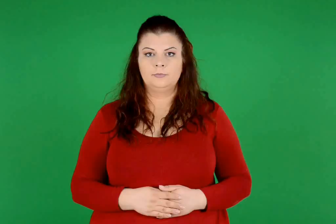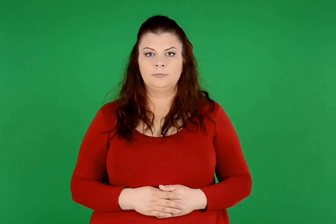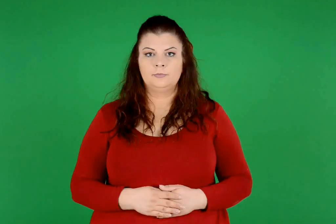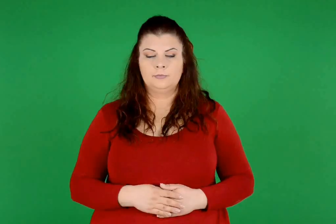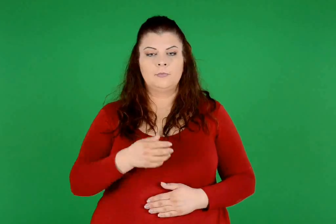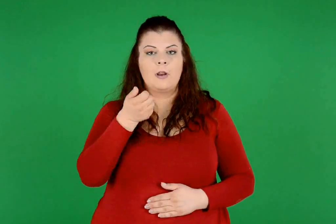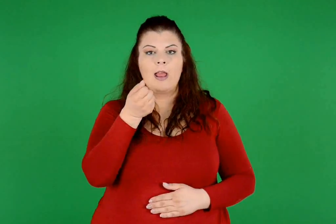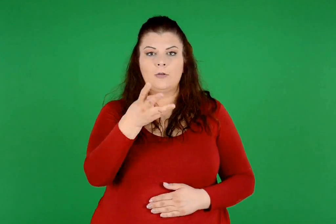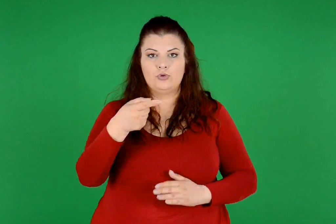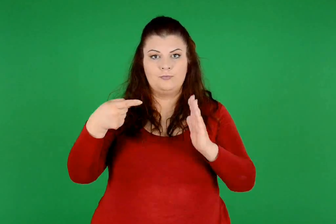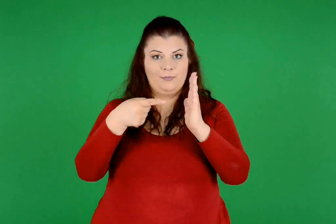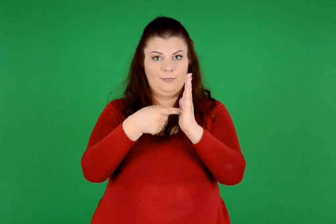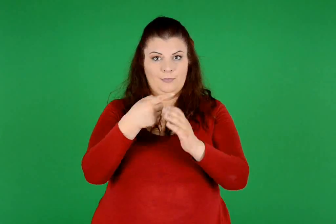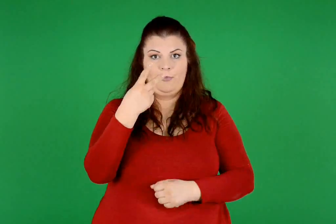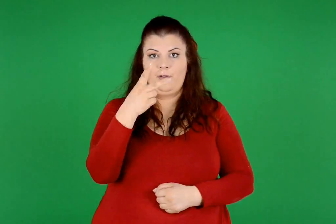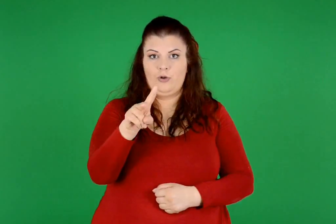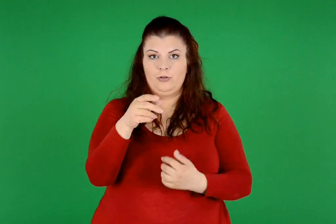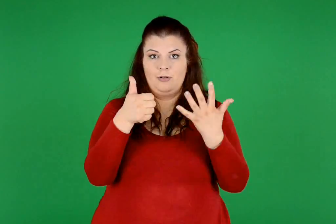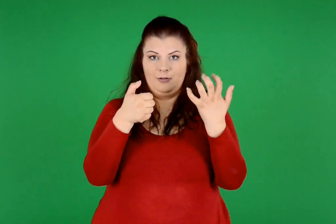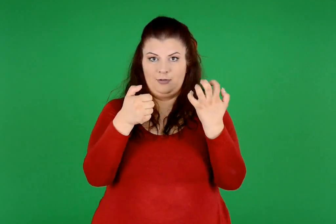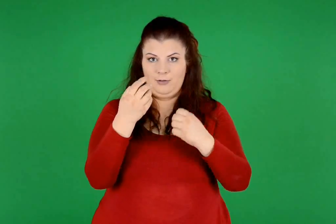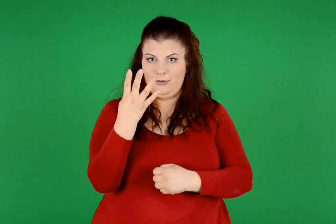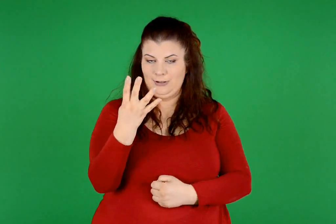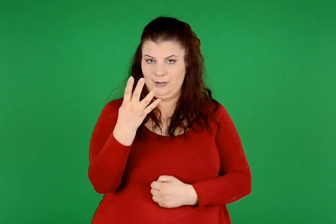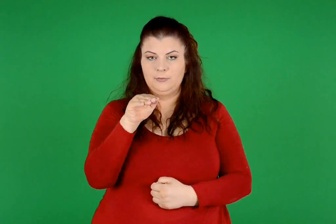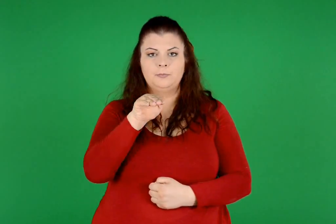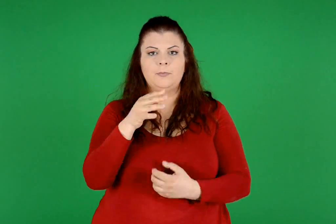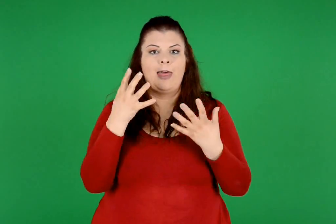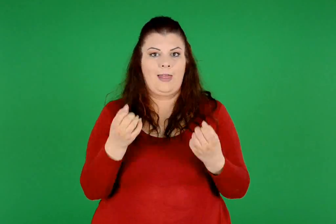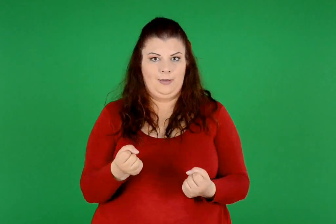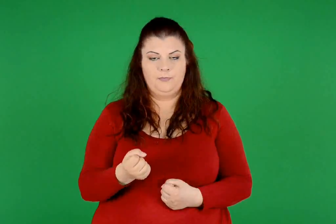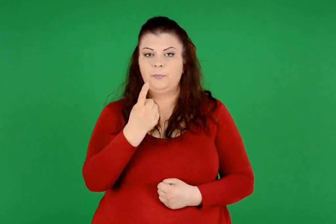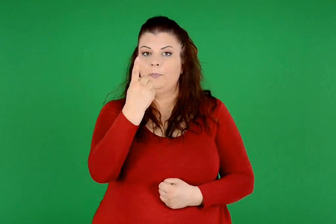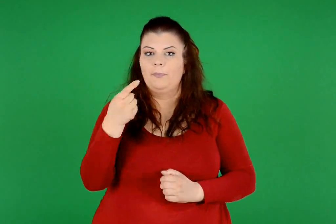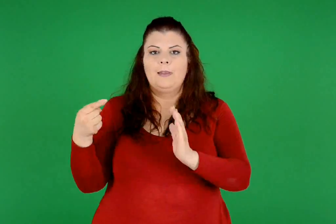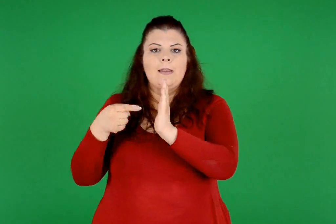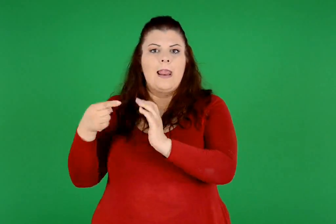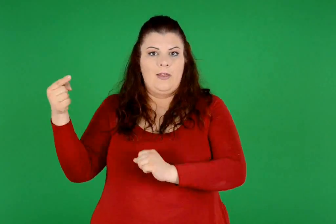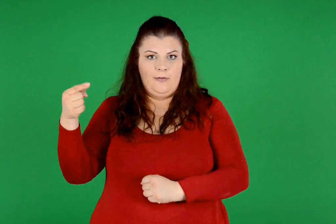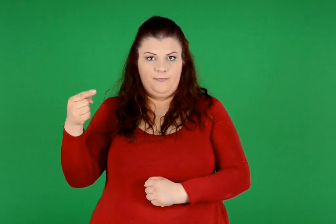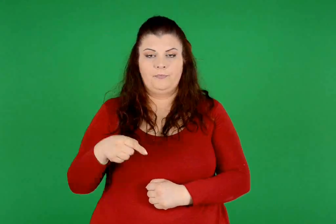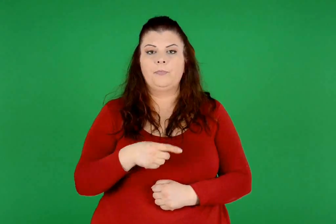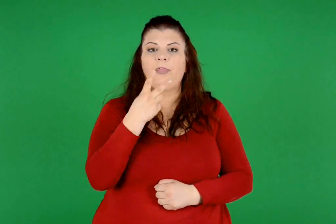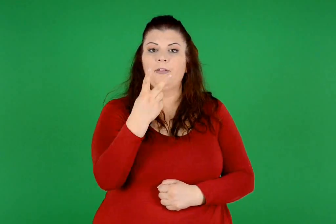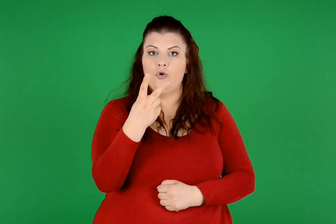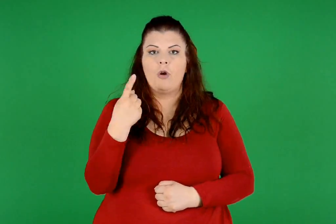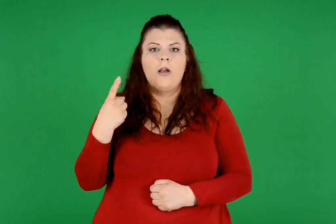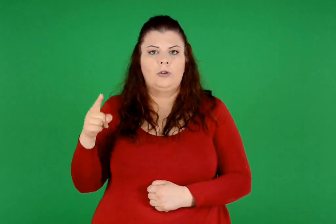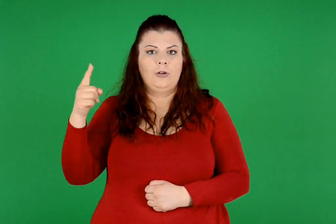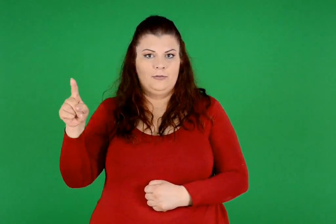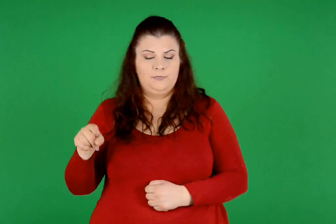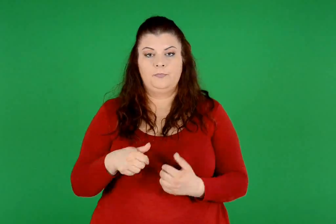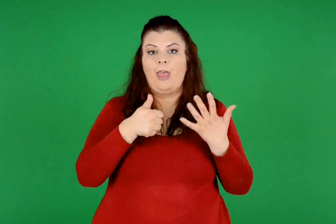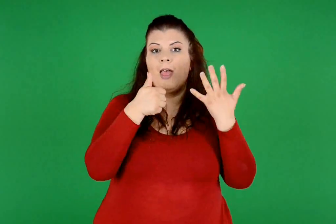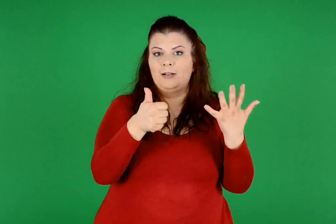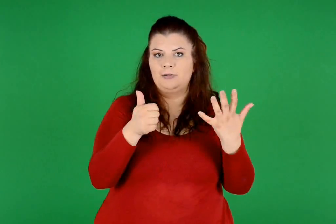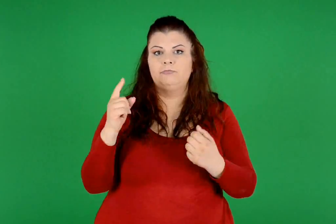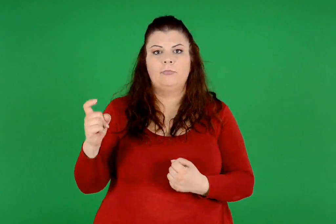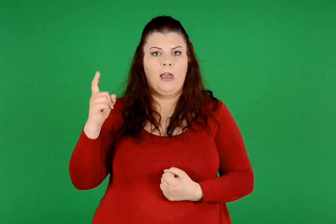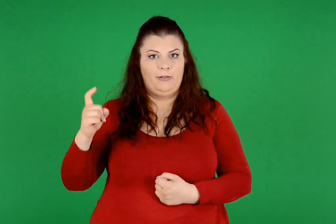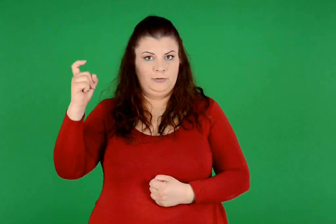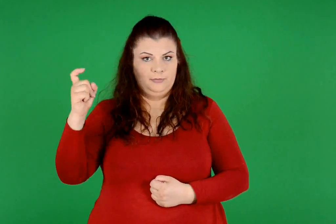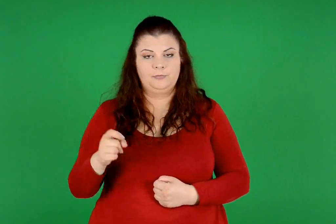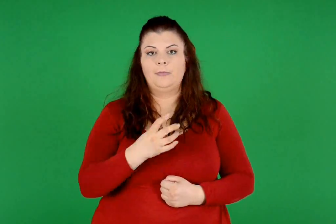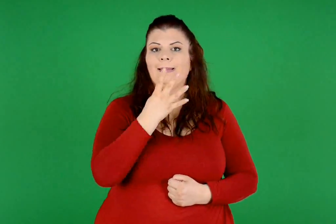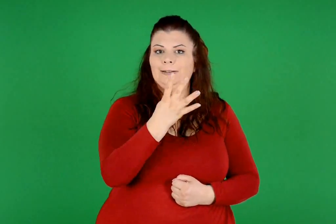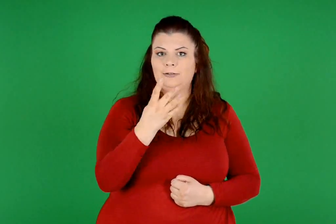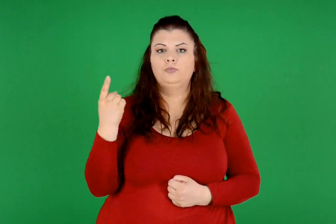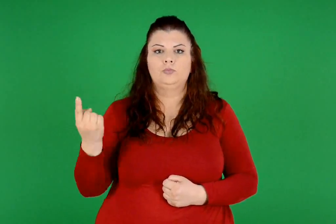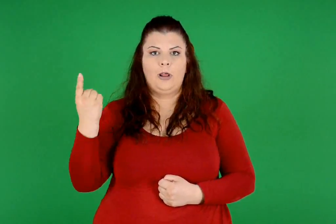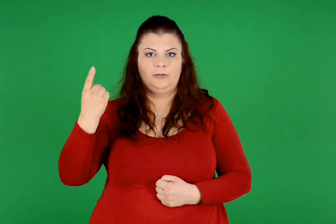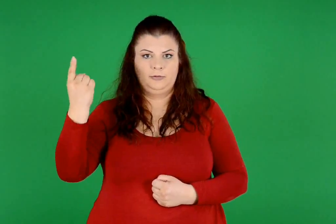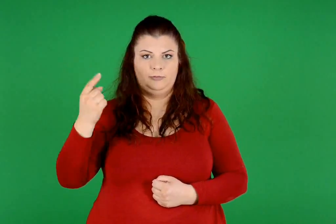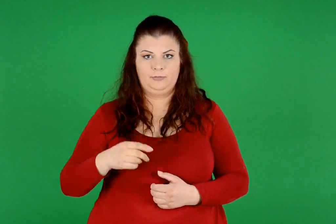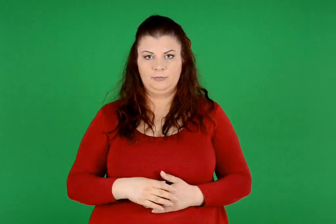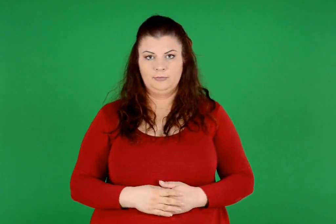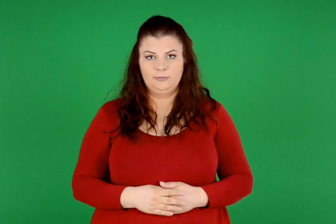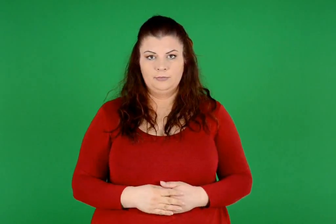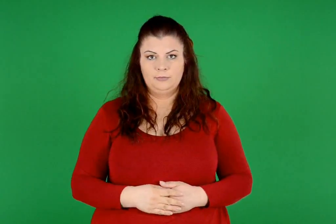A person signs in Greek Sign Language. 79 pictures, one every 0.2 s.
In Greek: ο αριθμός 1.264 αποτελείται από 1 χιλιάδα , 2 εκατοντάδες , 6 δεκάδες και 4 μονάδες
